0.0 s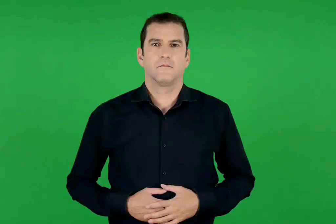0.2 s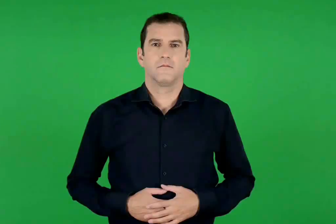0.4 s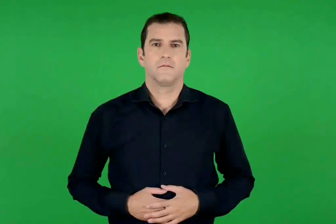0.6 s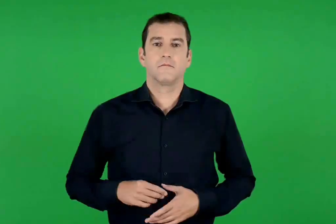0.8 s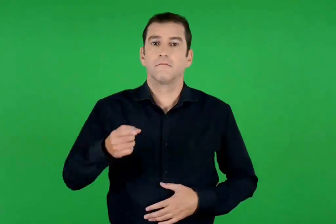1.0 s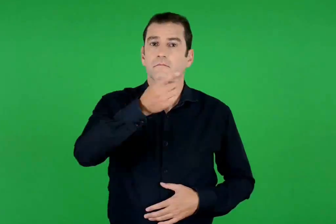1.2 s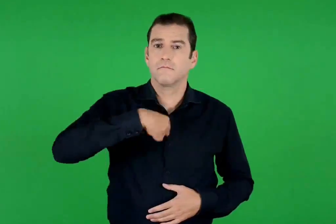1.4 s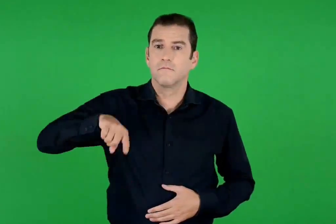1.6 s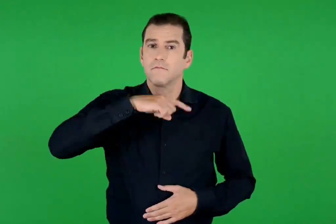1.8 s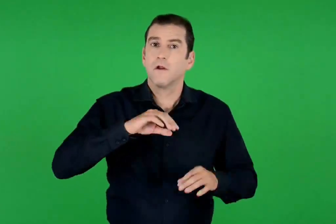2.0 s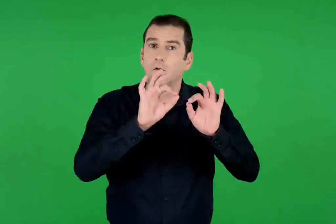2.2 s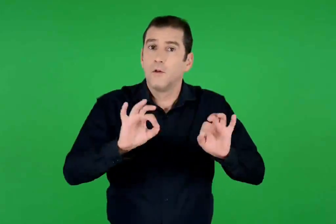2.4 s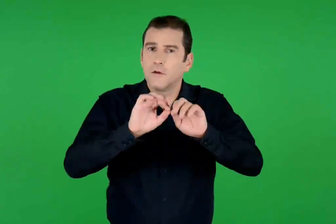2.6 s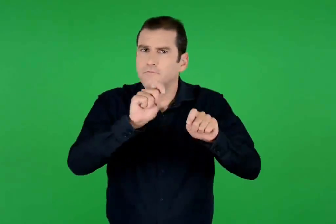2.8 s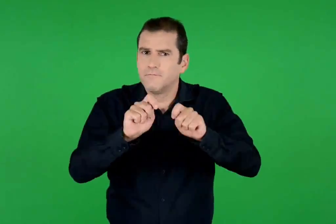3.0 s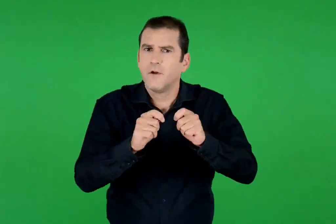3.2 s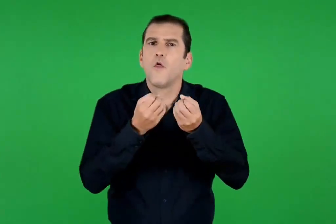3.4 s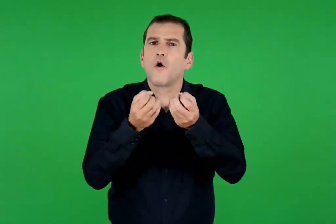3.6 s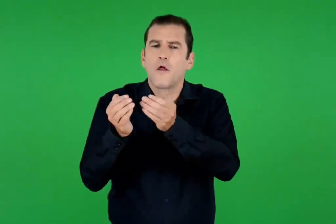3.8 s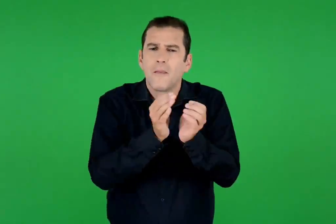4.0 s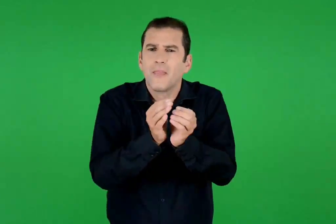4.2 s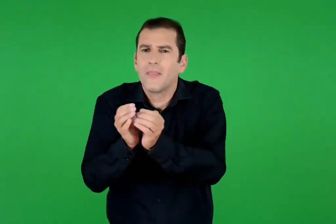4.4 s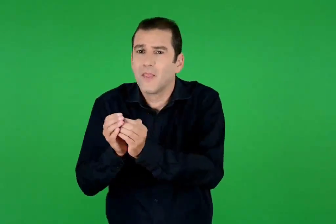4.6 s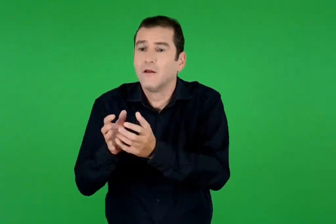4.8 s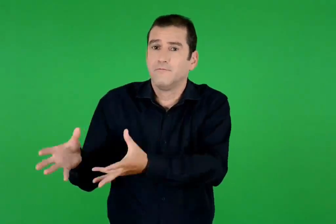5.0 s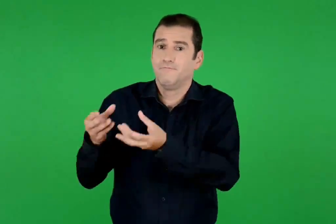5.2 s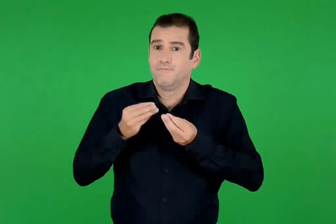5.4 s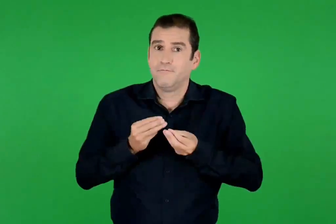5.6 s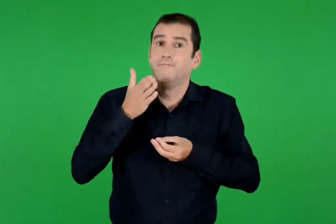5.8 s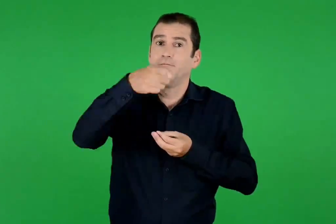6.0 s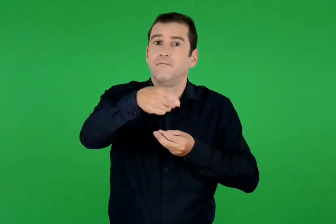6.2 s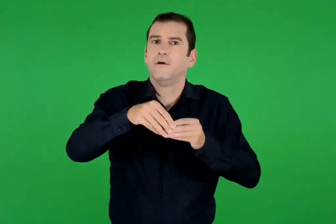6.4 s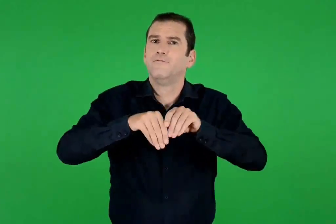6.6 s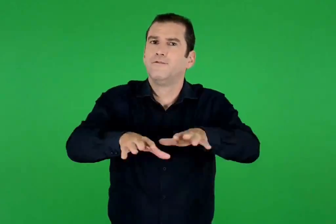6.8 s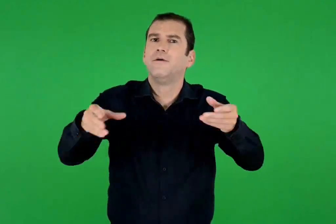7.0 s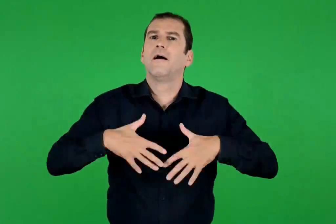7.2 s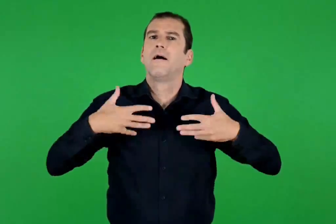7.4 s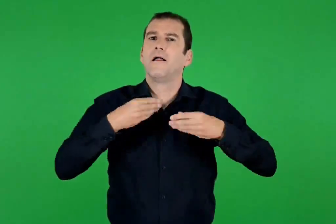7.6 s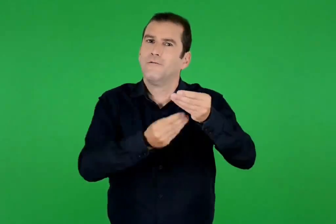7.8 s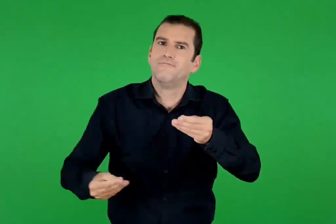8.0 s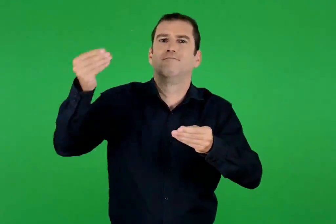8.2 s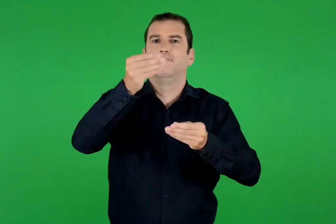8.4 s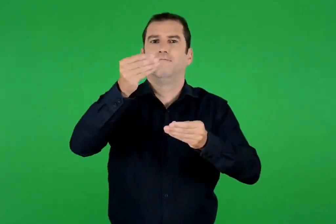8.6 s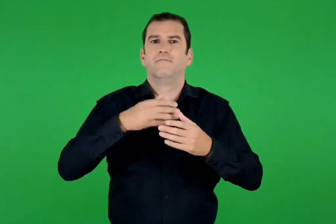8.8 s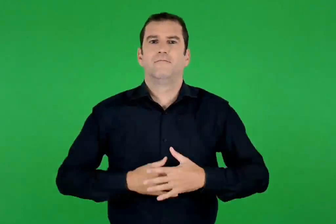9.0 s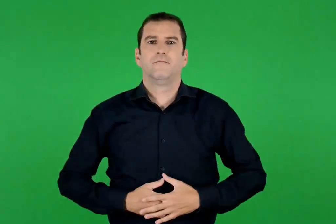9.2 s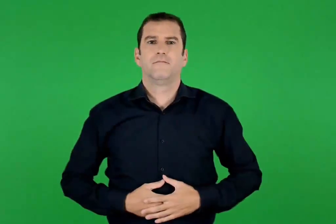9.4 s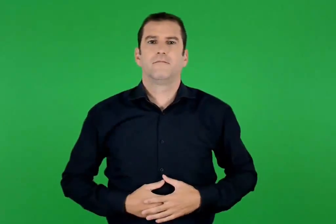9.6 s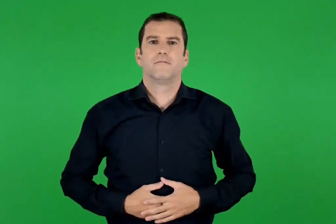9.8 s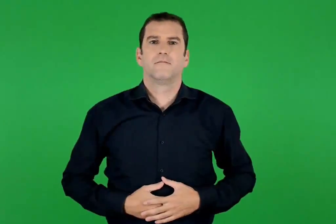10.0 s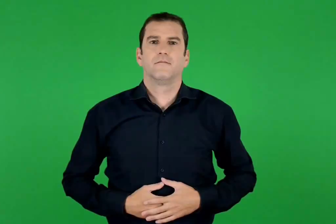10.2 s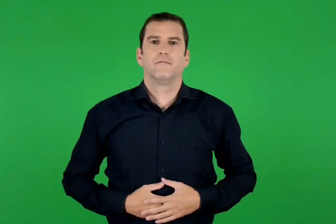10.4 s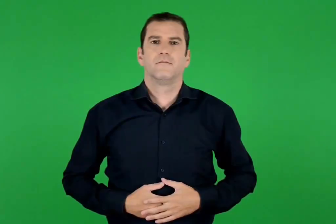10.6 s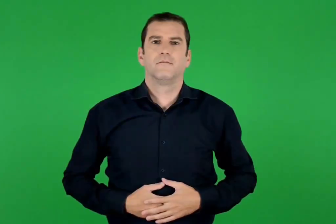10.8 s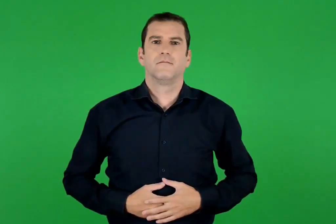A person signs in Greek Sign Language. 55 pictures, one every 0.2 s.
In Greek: ετοιμάζουμε και παίρνουμε μαζί μας και μικρά δώρα , για να σκορπίσουμε ακόμα περισσότερη χαρά
